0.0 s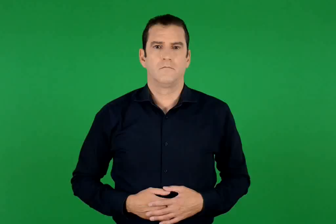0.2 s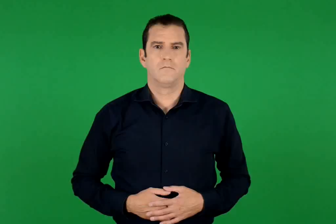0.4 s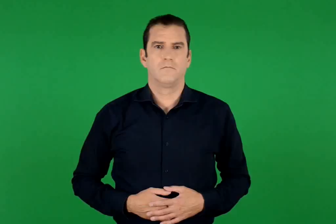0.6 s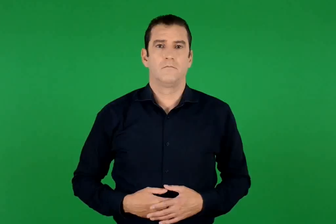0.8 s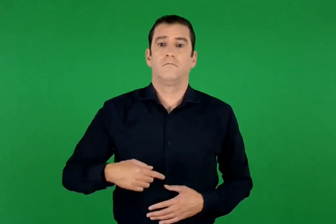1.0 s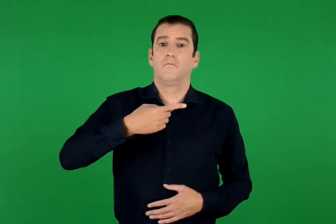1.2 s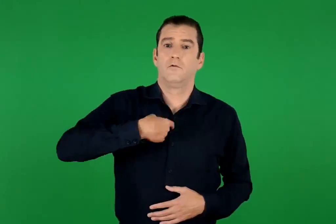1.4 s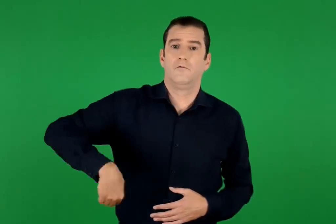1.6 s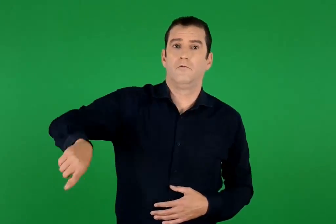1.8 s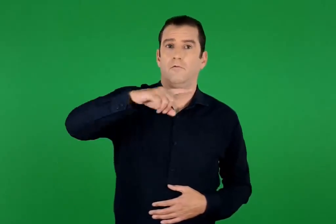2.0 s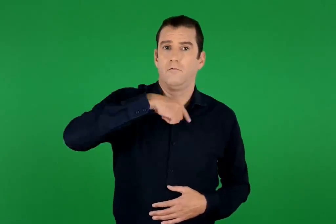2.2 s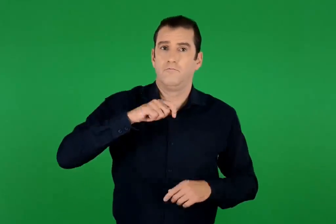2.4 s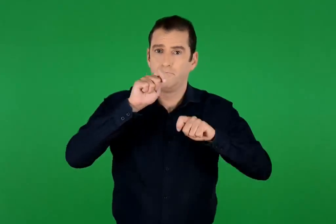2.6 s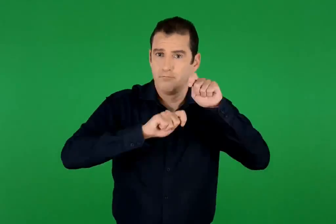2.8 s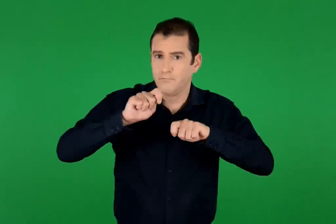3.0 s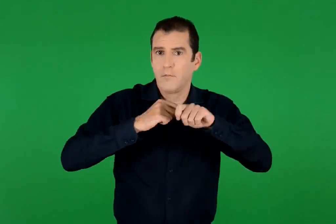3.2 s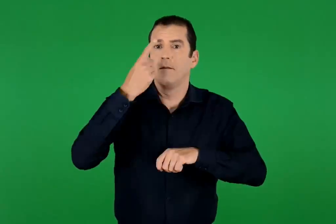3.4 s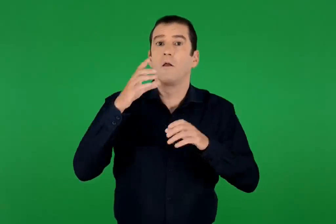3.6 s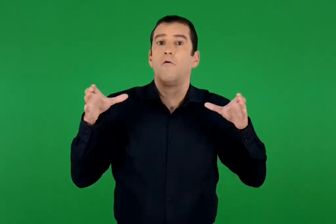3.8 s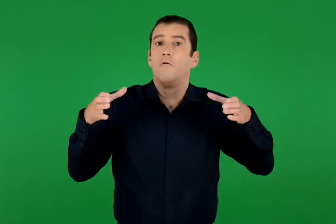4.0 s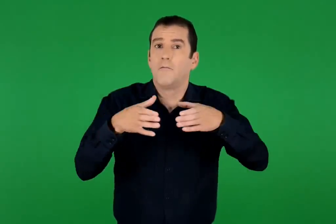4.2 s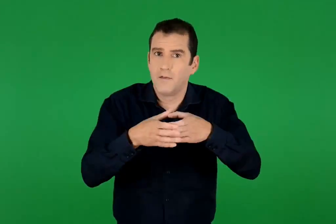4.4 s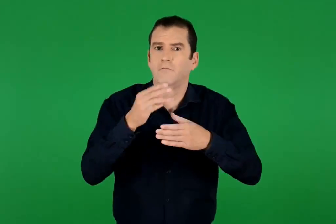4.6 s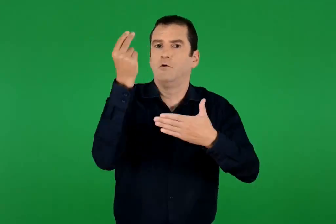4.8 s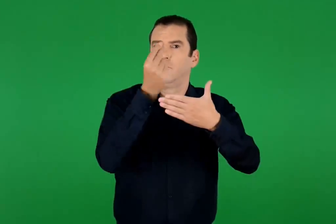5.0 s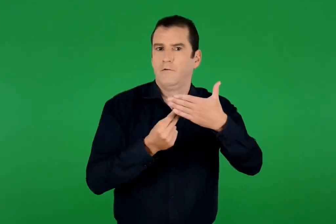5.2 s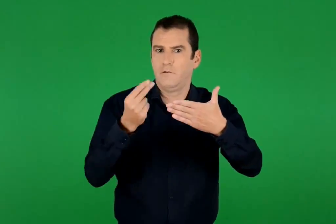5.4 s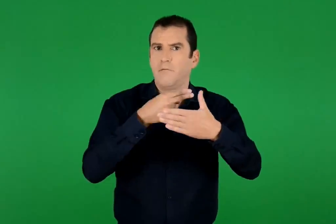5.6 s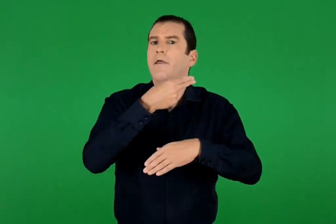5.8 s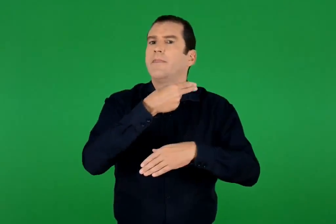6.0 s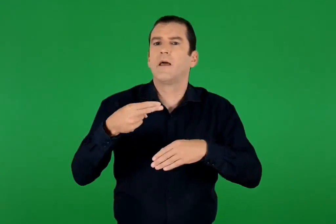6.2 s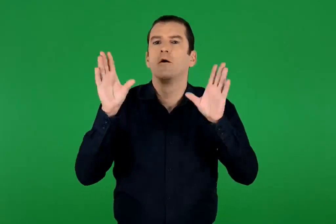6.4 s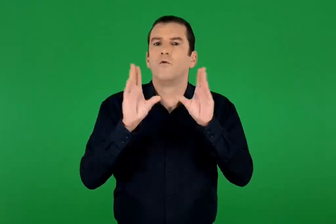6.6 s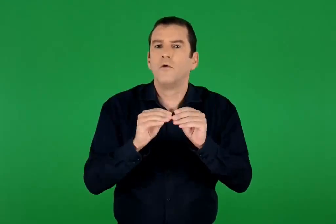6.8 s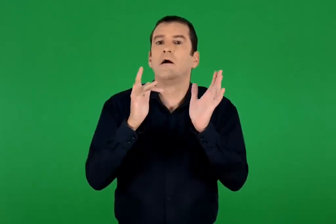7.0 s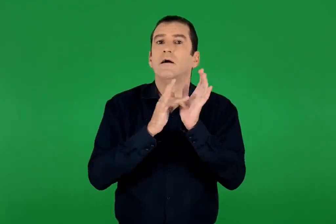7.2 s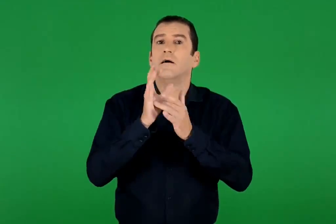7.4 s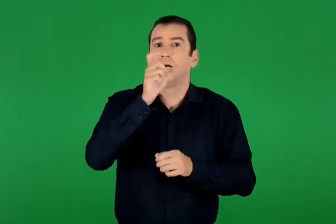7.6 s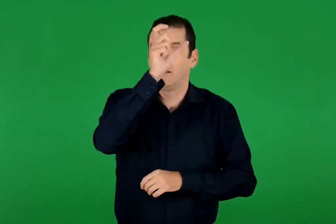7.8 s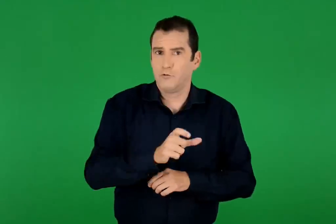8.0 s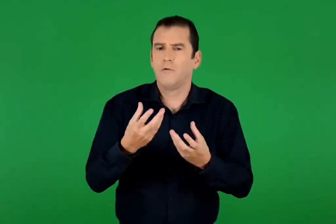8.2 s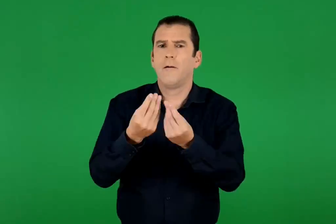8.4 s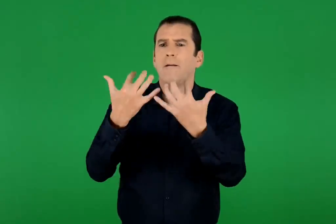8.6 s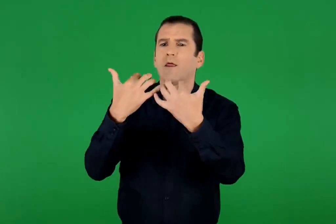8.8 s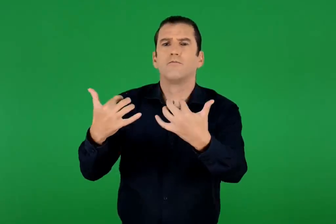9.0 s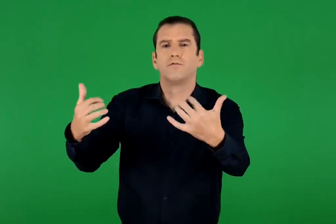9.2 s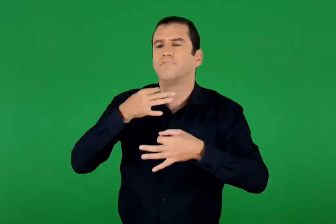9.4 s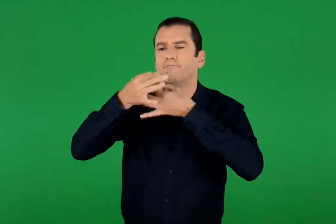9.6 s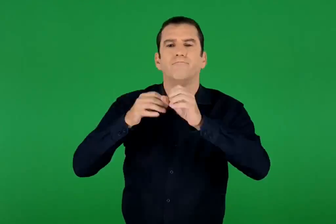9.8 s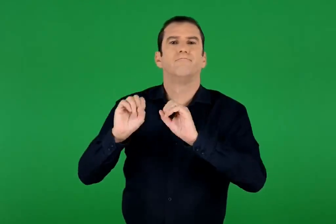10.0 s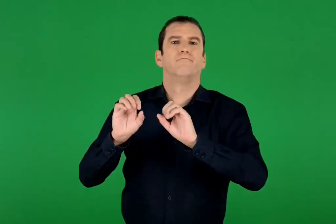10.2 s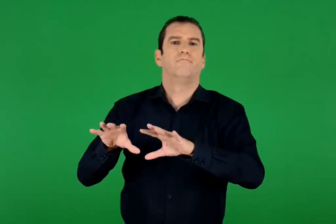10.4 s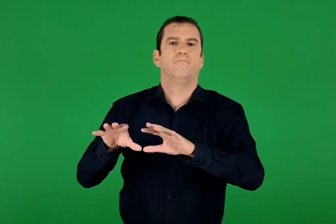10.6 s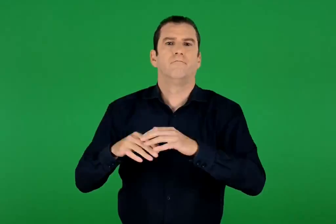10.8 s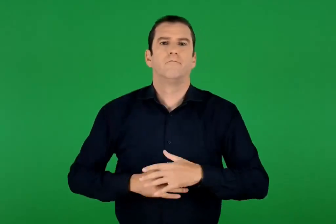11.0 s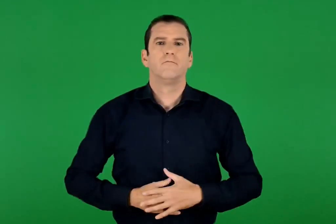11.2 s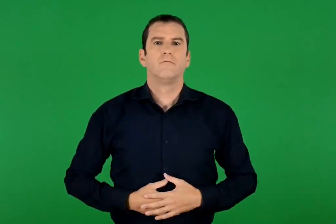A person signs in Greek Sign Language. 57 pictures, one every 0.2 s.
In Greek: φτιάχνουμε μια ομαδική ζωγραφιά με θέμα ο ιησούς διδάσκει το πλήθος
